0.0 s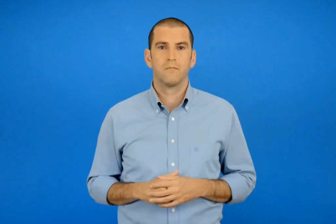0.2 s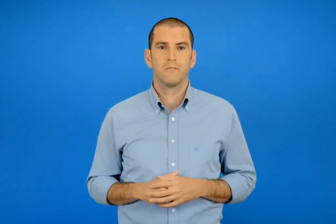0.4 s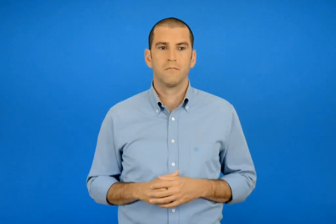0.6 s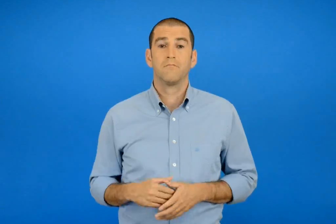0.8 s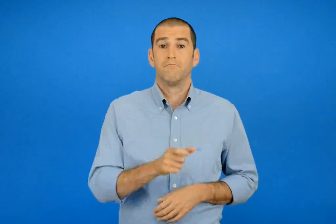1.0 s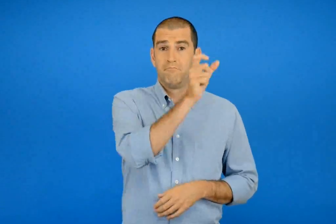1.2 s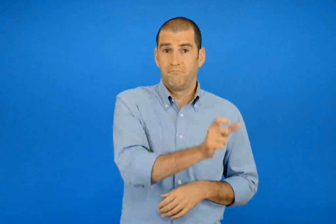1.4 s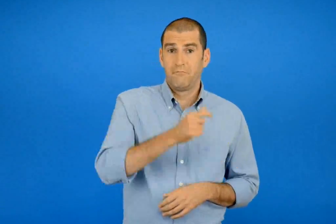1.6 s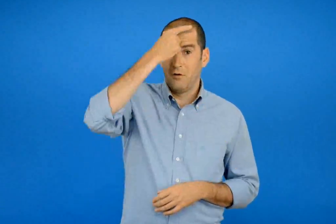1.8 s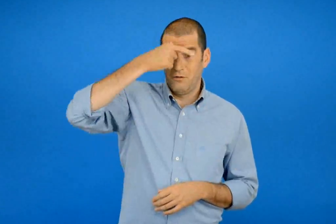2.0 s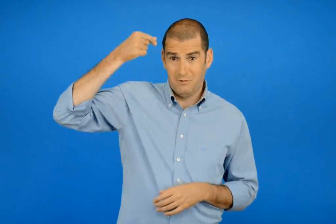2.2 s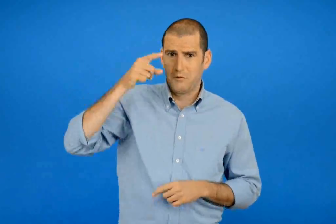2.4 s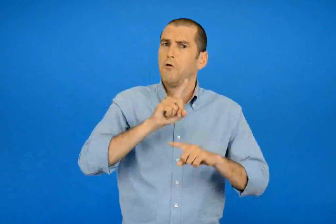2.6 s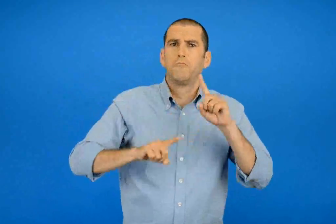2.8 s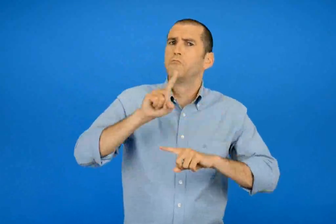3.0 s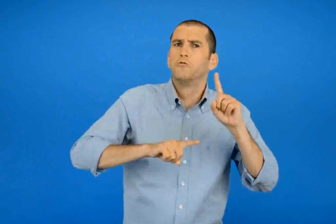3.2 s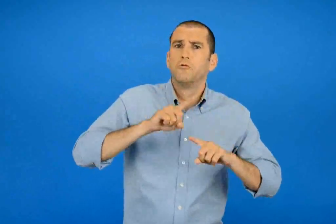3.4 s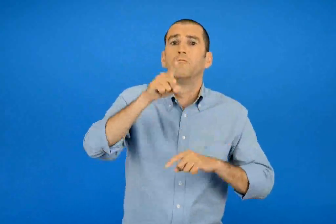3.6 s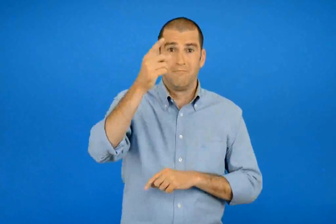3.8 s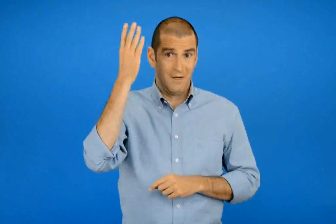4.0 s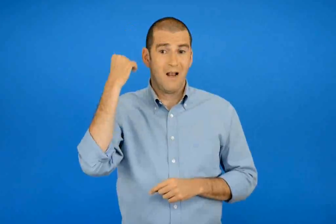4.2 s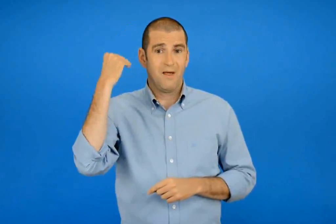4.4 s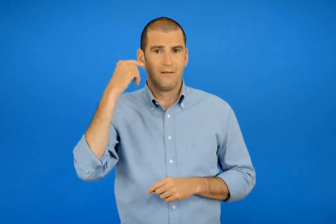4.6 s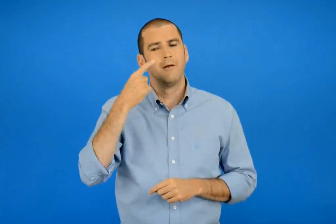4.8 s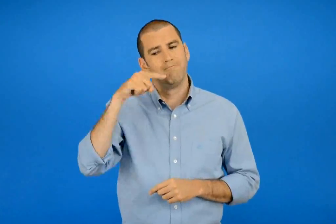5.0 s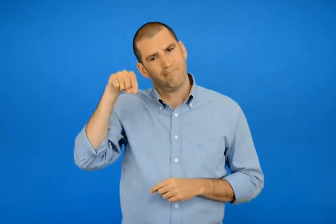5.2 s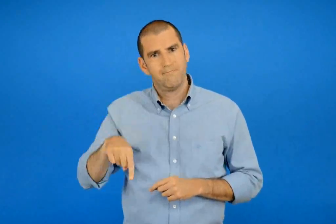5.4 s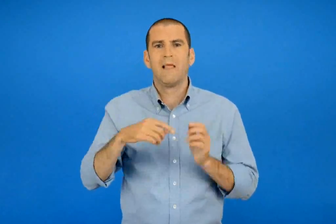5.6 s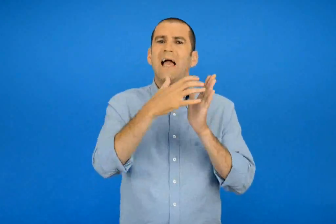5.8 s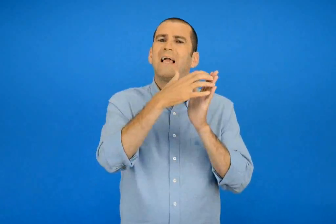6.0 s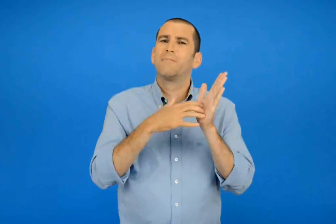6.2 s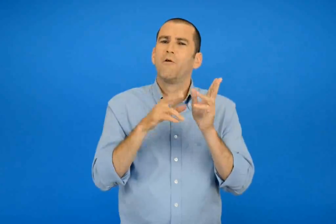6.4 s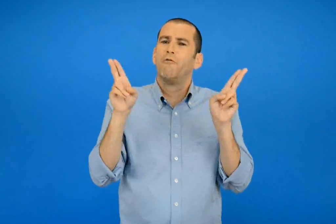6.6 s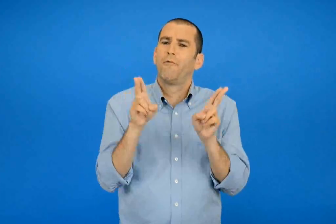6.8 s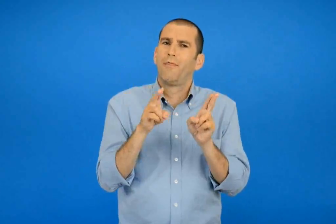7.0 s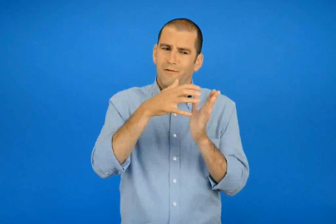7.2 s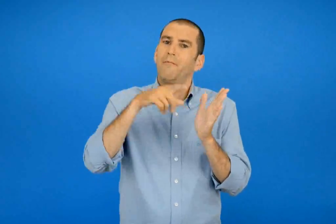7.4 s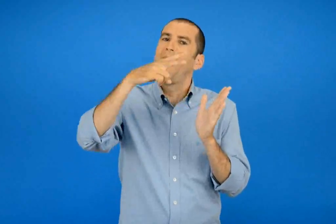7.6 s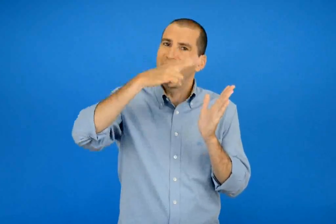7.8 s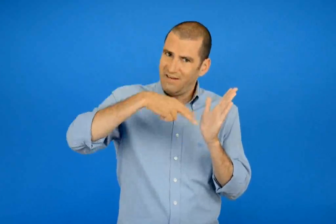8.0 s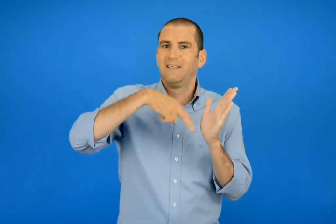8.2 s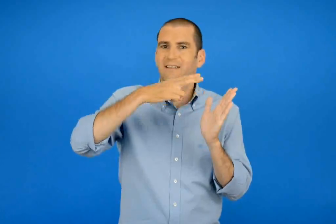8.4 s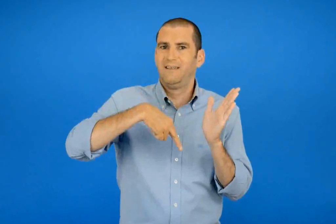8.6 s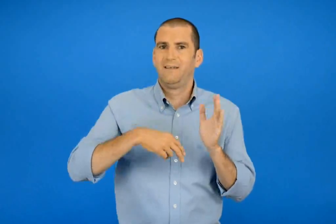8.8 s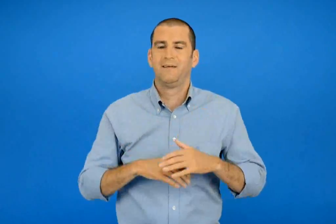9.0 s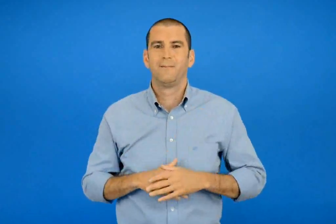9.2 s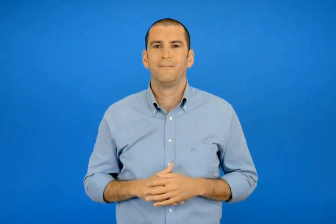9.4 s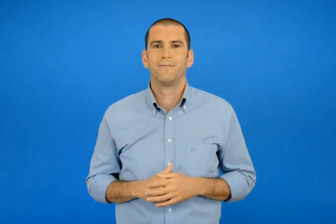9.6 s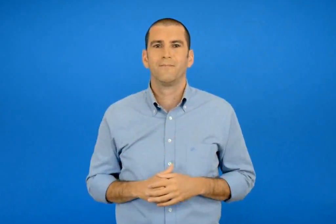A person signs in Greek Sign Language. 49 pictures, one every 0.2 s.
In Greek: για να μάθεις ποιός ήταν ο αδαμάντιος κοραής διάβασε το σύντομο κείμενο που ακολουθεί
